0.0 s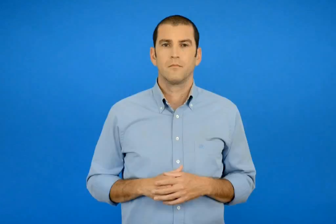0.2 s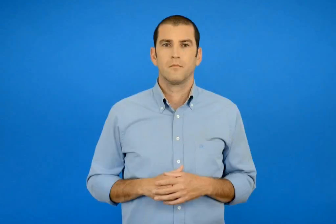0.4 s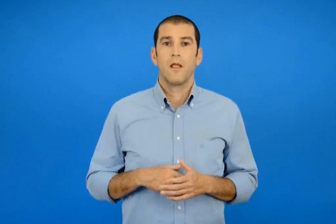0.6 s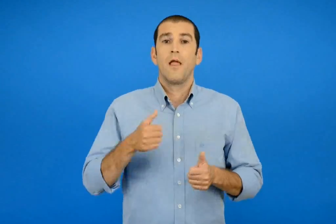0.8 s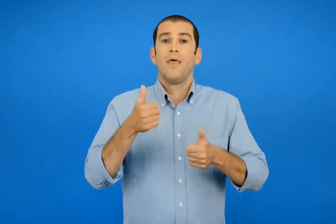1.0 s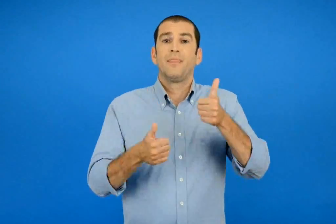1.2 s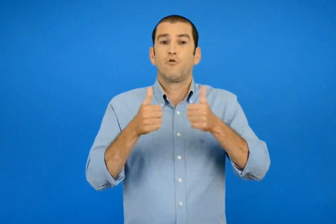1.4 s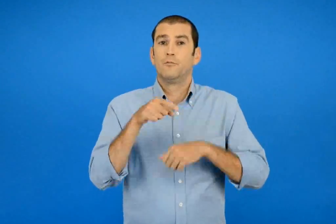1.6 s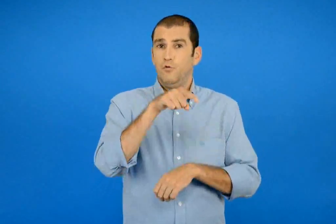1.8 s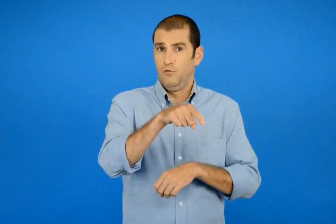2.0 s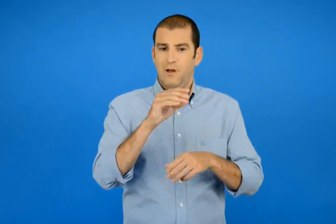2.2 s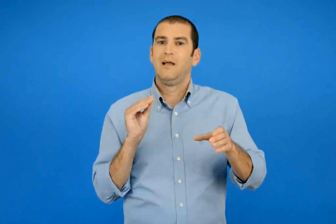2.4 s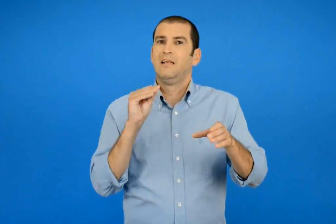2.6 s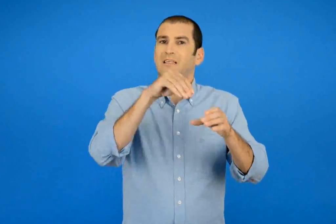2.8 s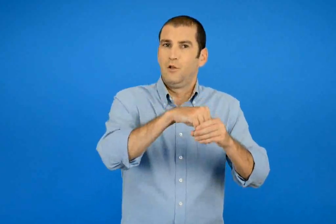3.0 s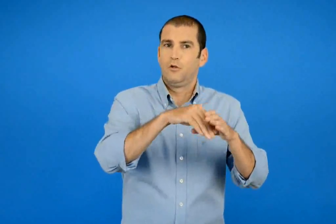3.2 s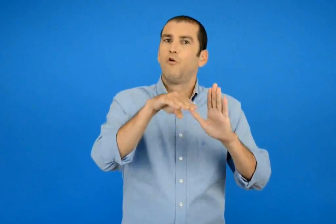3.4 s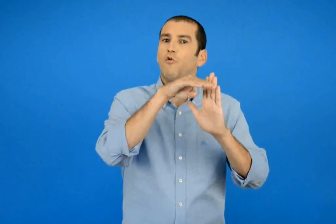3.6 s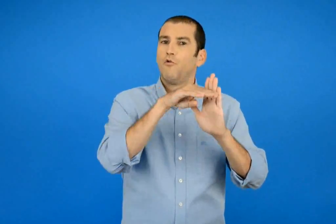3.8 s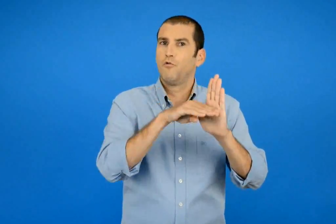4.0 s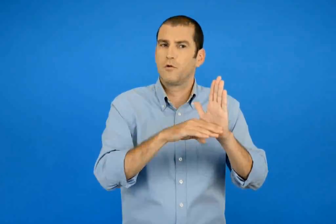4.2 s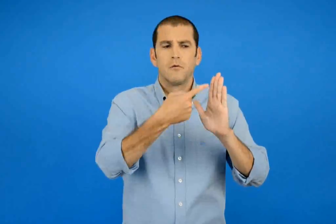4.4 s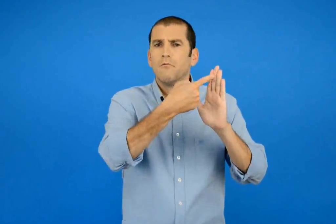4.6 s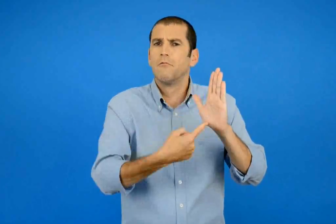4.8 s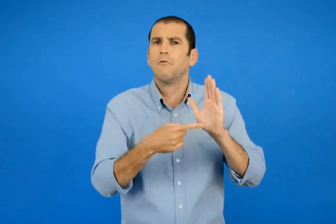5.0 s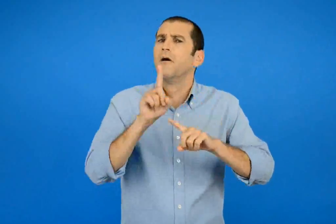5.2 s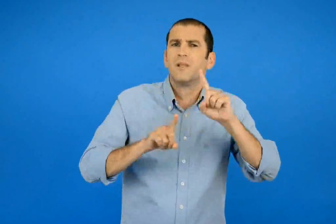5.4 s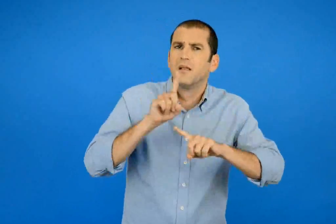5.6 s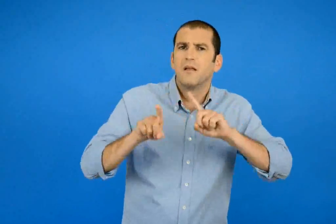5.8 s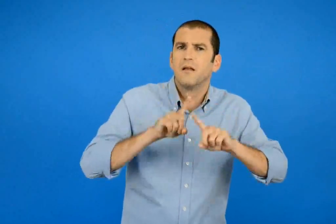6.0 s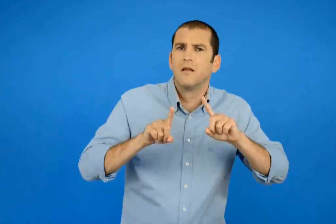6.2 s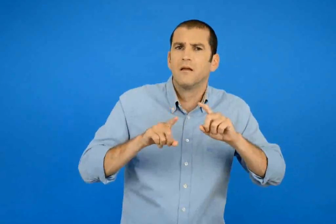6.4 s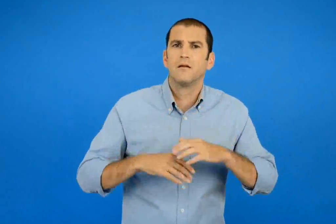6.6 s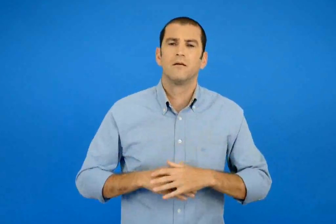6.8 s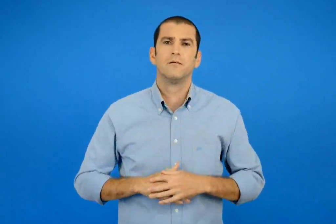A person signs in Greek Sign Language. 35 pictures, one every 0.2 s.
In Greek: ποιοι είναι οι οροί συμμέτοχης στον διαγωνισμό ;
